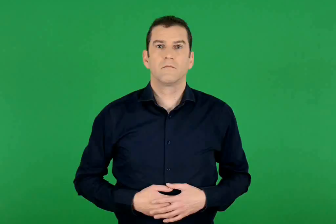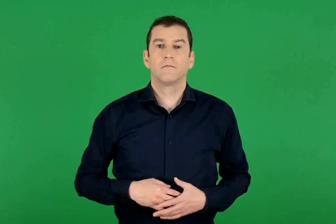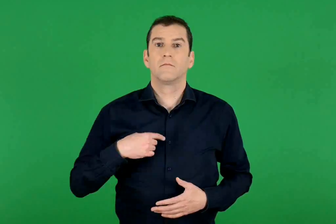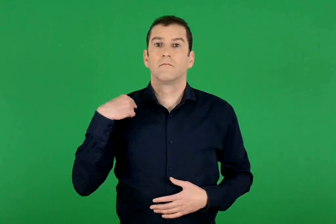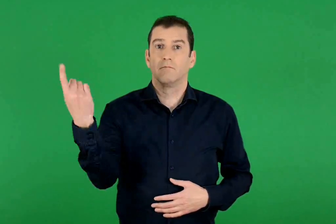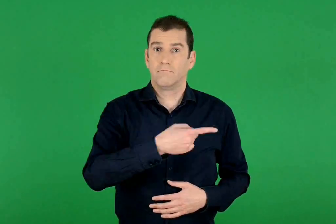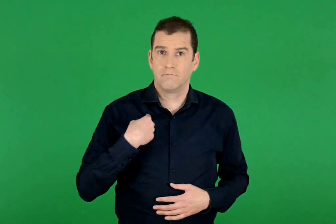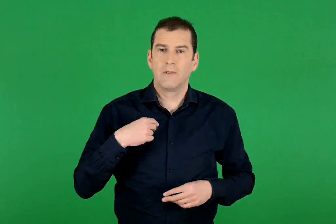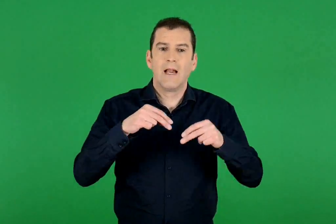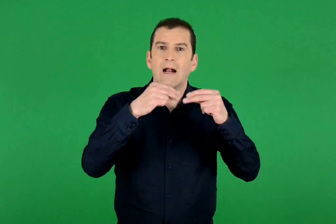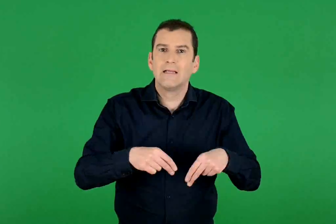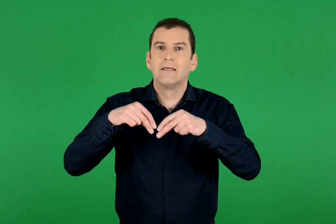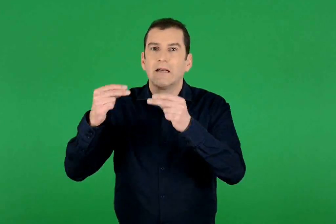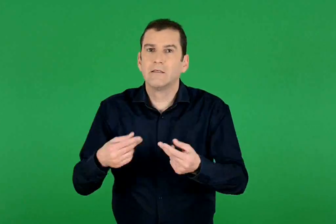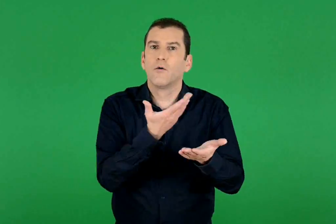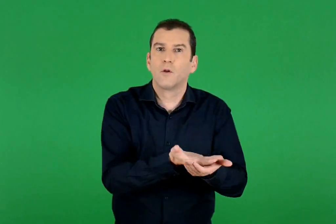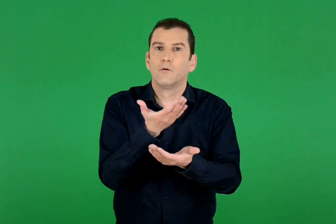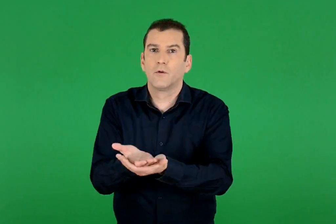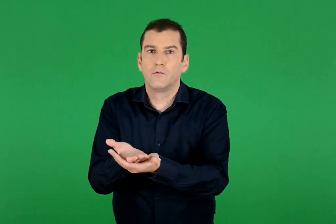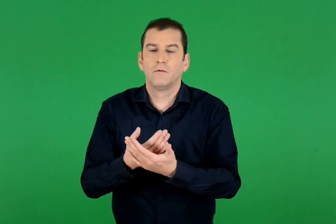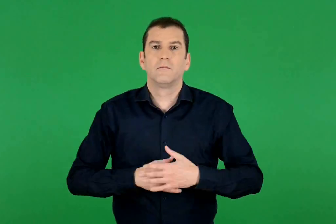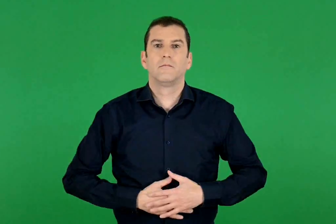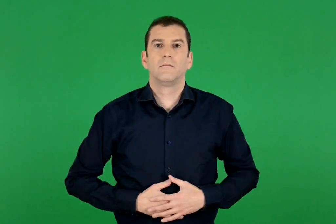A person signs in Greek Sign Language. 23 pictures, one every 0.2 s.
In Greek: προτείνουμε λύσεις
